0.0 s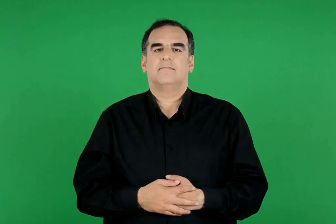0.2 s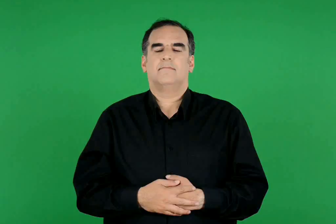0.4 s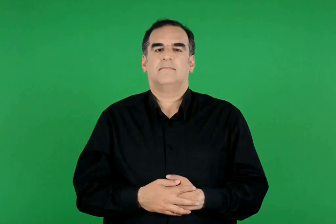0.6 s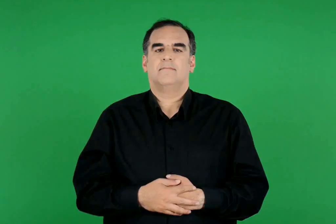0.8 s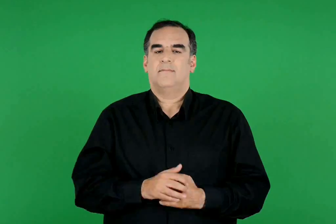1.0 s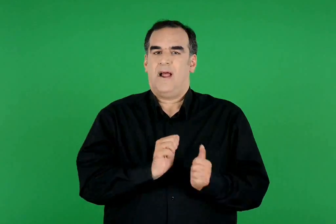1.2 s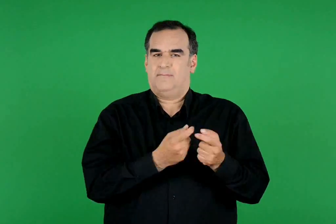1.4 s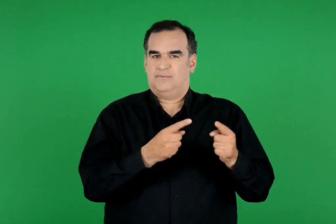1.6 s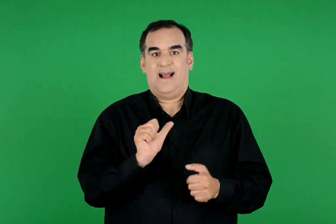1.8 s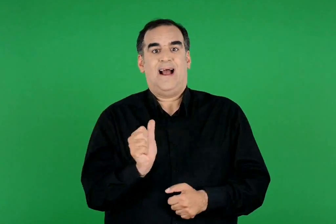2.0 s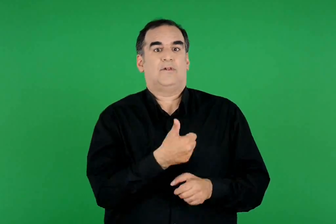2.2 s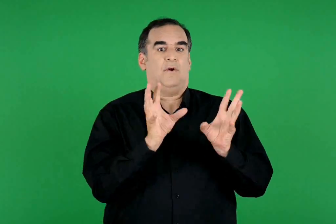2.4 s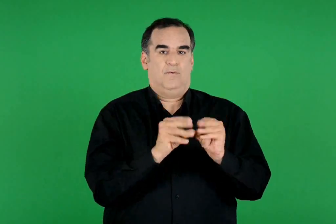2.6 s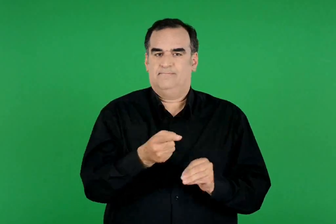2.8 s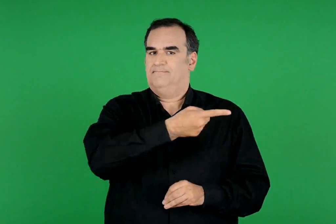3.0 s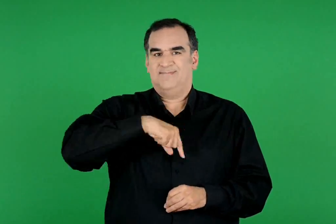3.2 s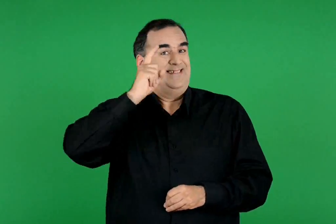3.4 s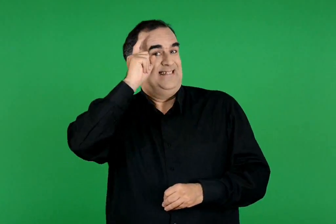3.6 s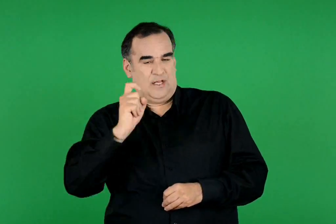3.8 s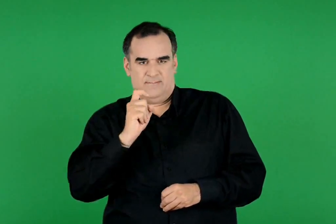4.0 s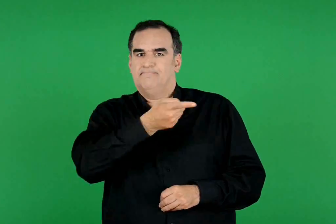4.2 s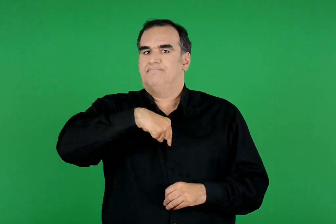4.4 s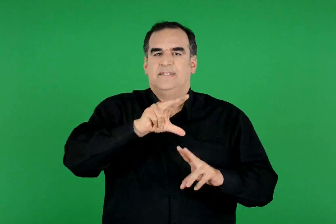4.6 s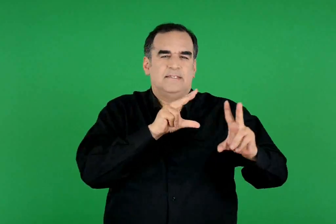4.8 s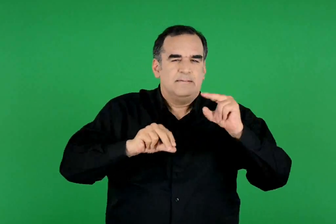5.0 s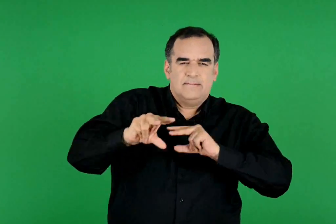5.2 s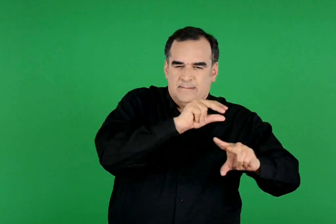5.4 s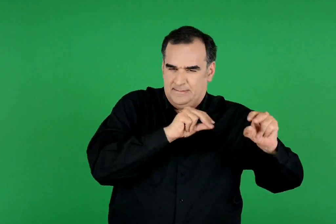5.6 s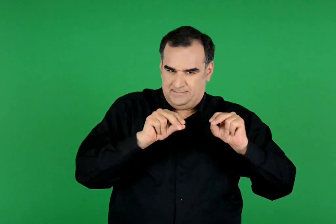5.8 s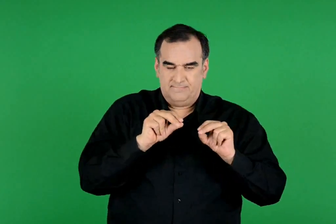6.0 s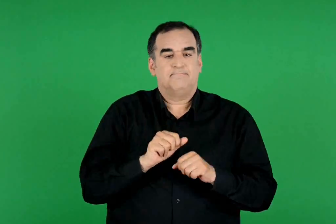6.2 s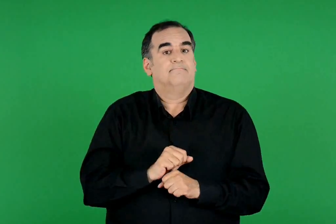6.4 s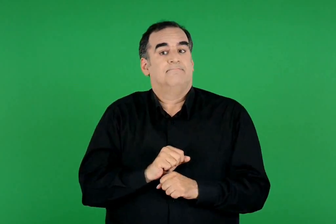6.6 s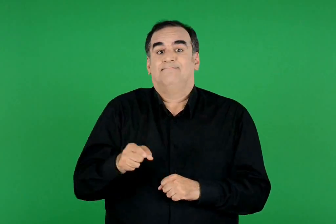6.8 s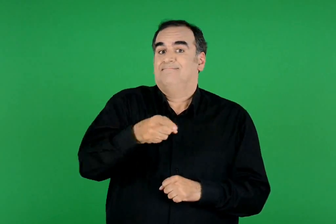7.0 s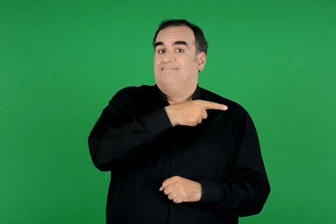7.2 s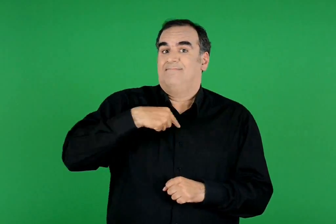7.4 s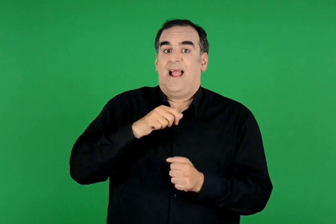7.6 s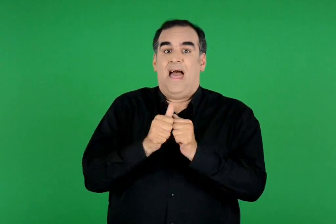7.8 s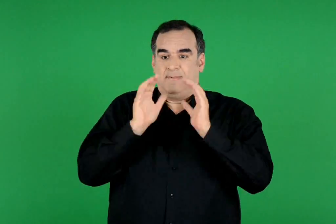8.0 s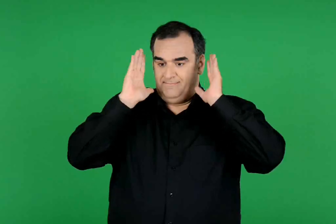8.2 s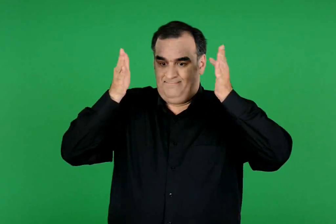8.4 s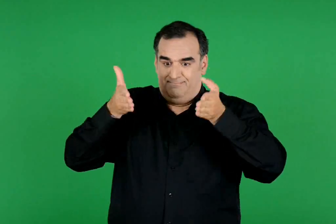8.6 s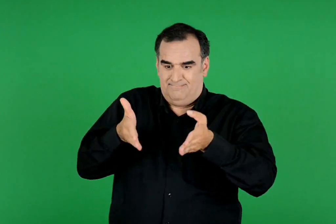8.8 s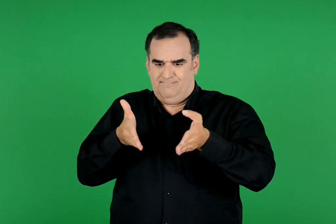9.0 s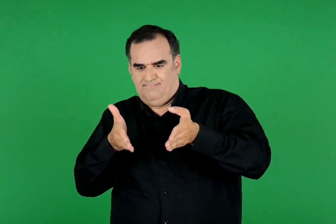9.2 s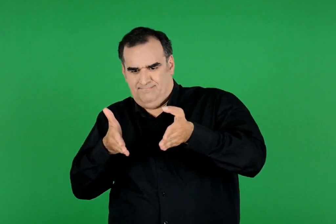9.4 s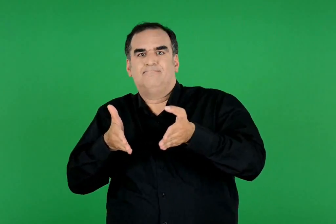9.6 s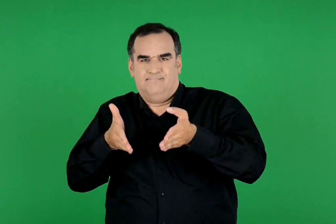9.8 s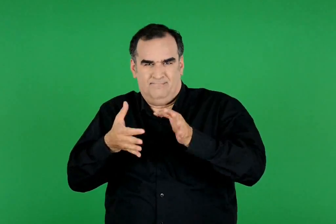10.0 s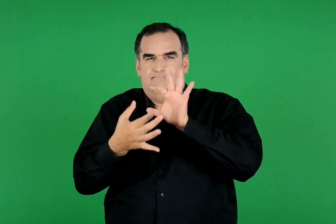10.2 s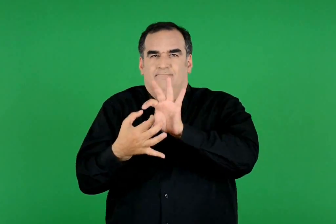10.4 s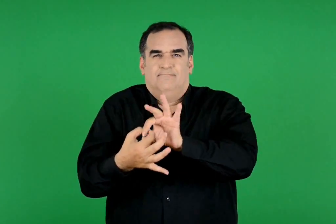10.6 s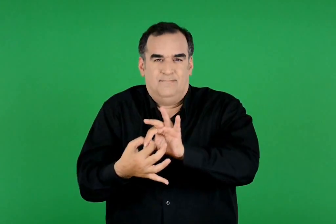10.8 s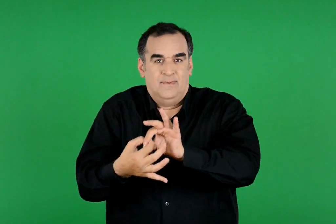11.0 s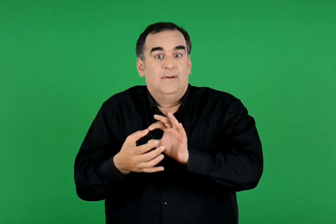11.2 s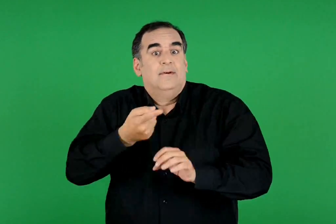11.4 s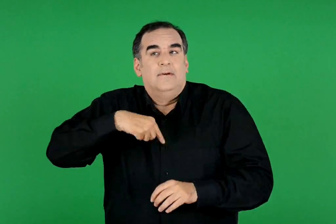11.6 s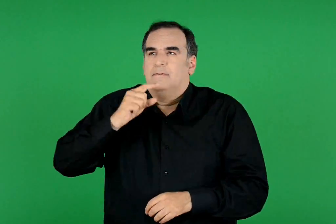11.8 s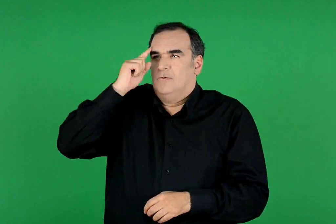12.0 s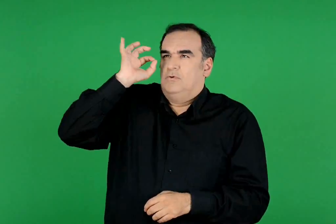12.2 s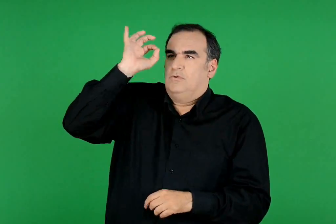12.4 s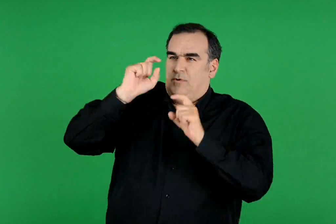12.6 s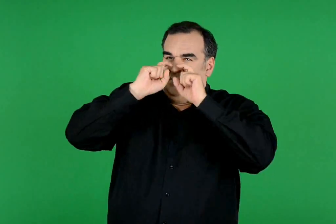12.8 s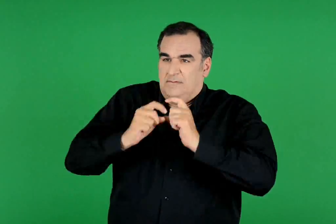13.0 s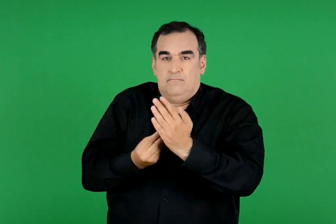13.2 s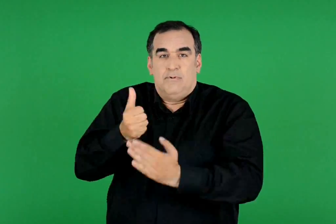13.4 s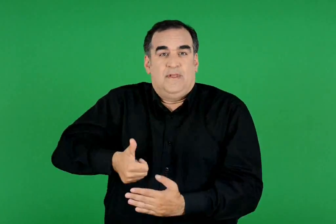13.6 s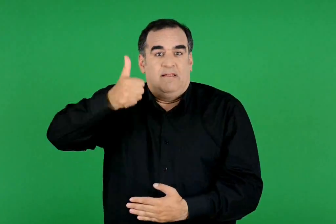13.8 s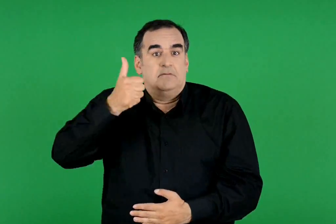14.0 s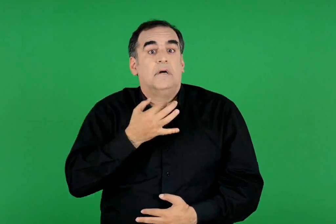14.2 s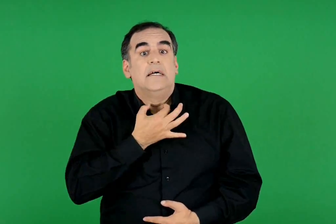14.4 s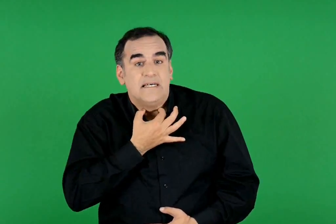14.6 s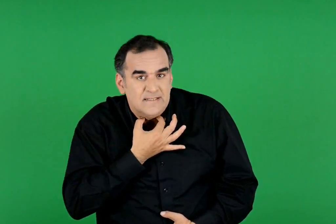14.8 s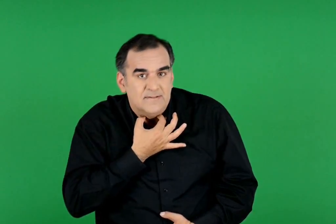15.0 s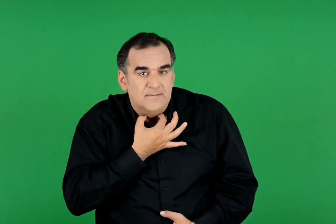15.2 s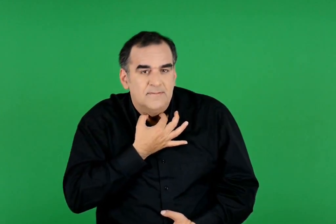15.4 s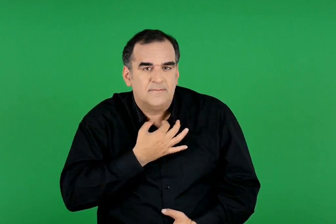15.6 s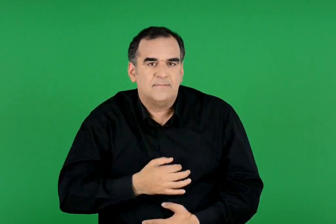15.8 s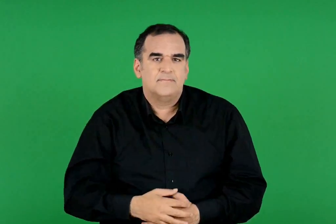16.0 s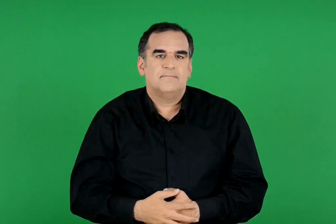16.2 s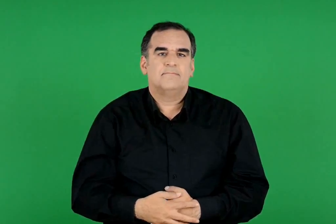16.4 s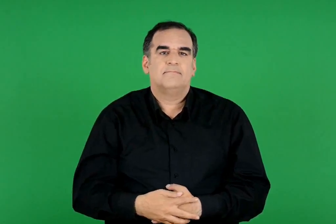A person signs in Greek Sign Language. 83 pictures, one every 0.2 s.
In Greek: συζητάμε για τα ατομικά αθλήματα που γνωρίζουμε. χρειάζεται να πιστεύουμε ότι θα γίνουμε πρωταθλητές για να ασχοληθούμε με κάποιο άθλημα ;
